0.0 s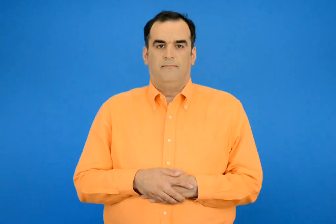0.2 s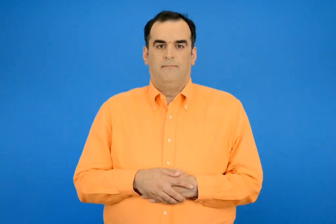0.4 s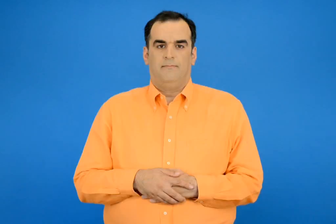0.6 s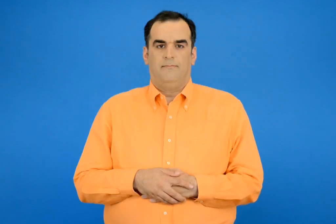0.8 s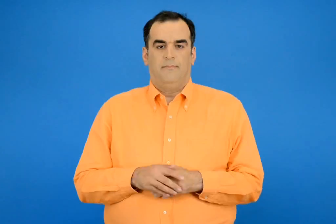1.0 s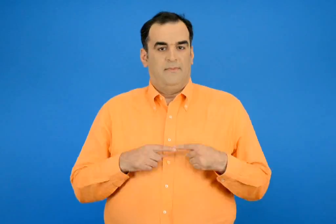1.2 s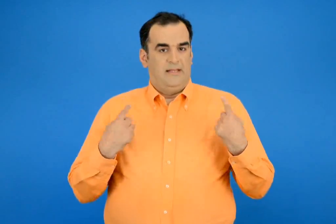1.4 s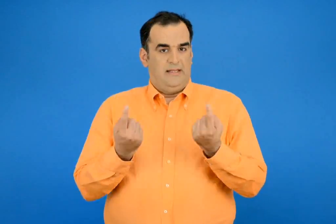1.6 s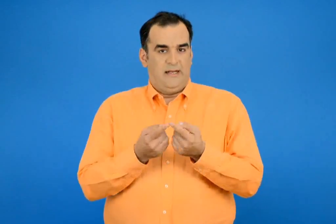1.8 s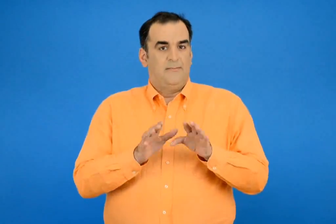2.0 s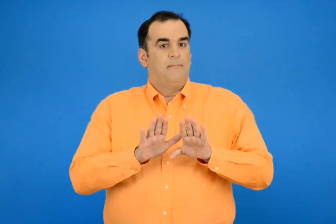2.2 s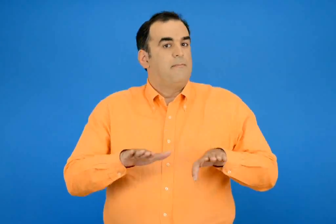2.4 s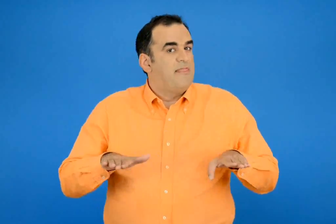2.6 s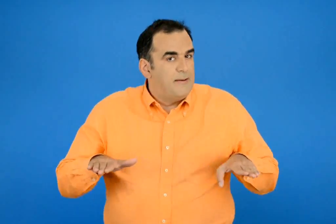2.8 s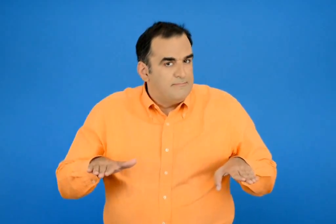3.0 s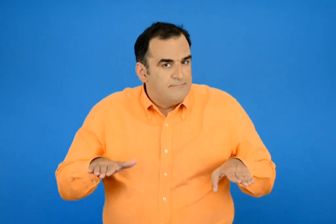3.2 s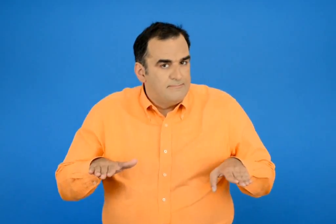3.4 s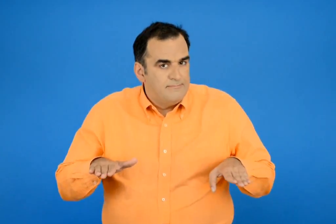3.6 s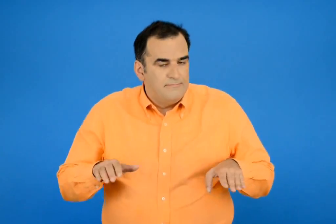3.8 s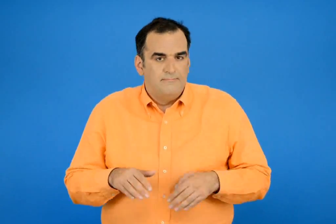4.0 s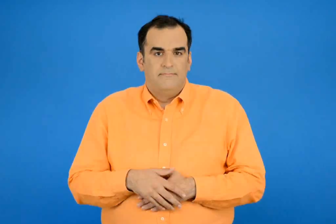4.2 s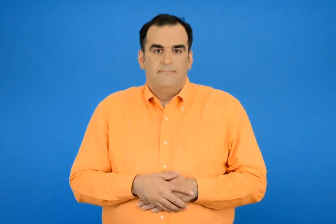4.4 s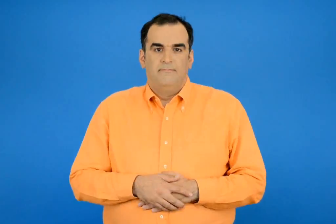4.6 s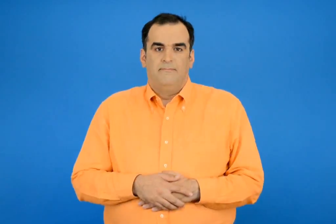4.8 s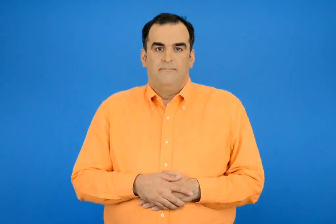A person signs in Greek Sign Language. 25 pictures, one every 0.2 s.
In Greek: τα παιδιά στην τάξη είναι
